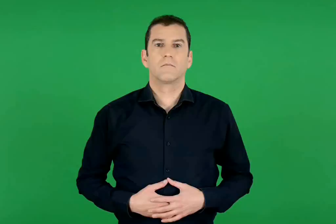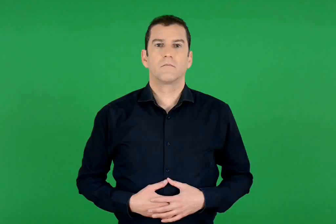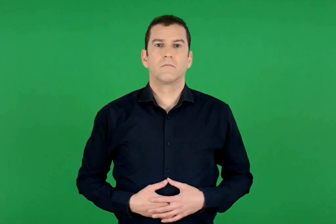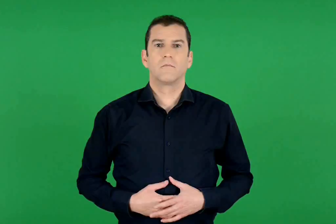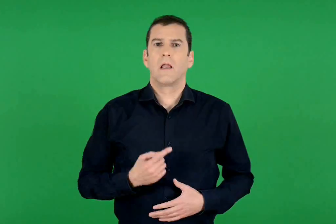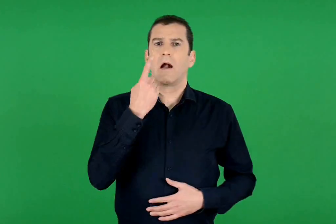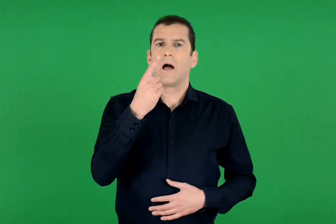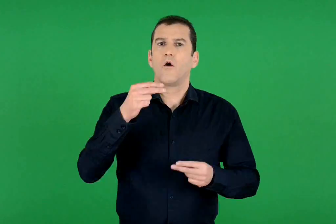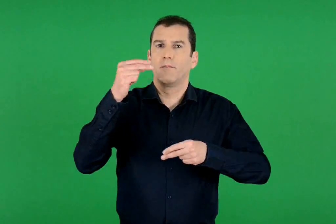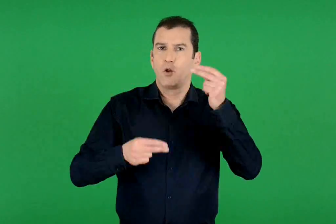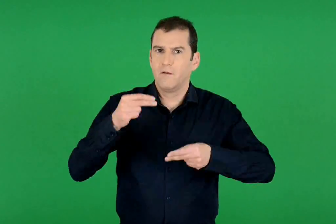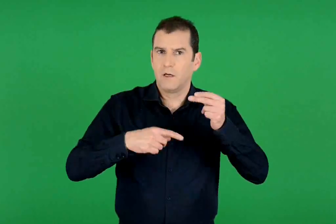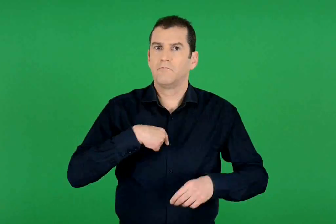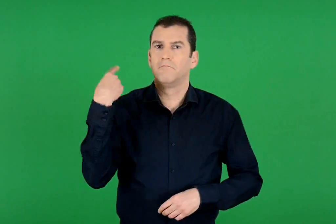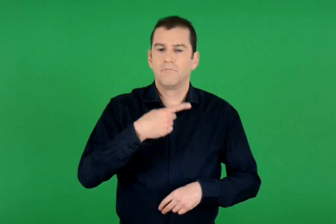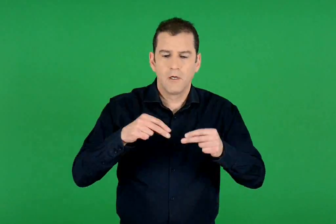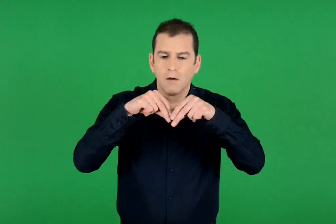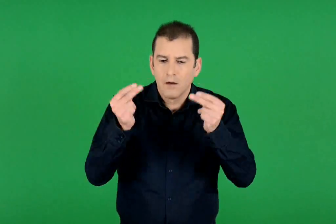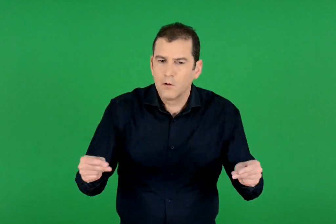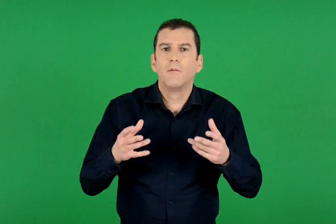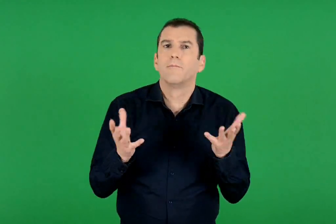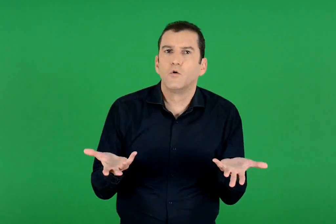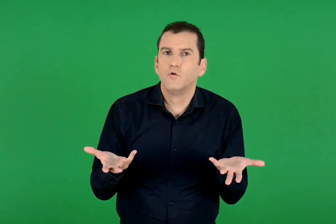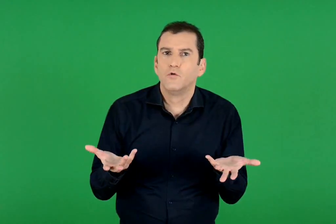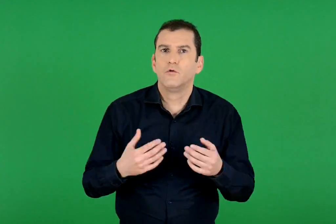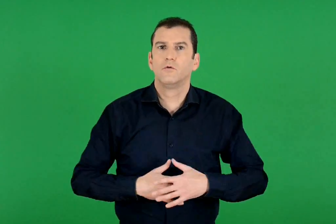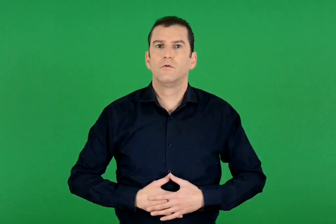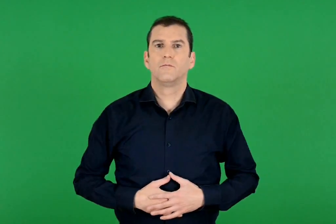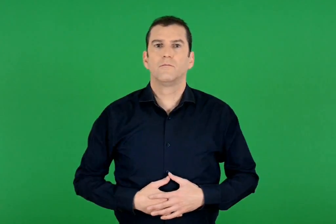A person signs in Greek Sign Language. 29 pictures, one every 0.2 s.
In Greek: πώς λύνουμε ένα πρόβλημα ;
